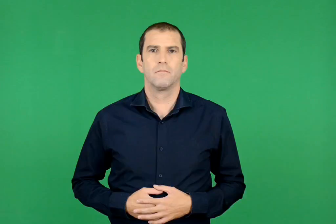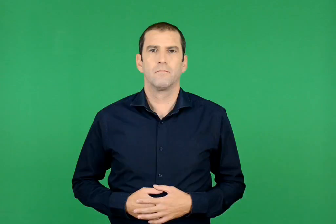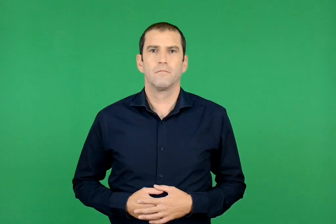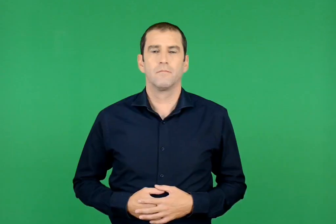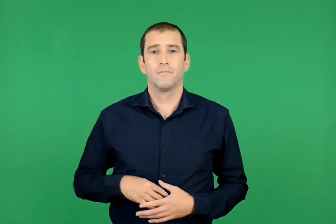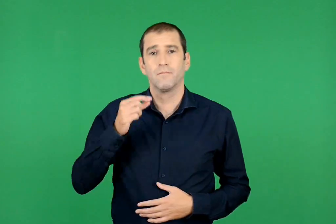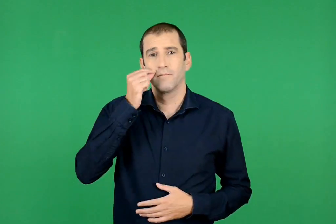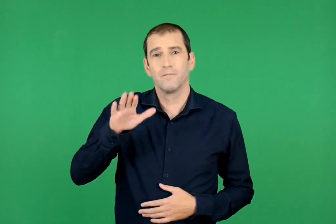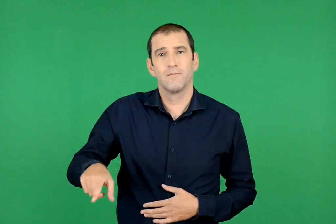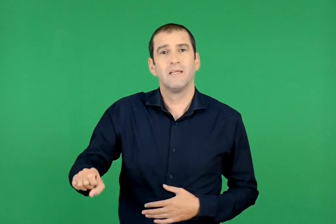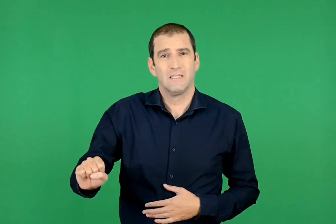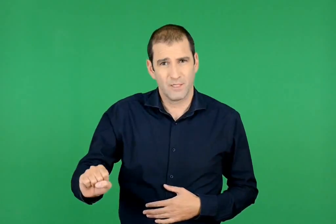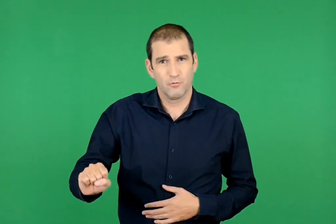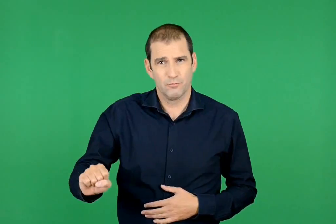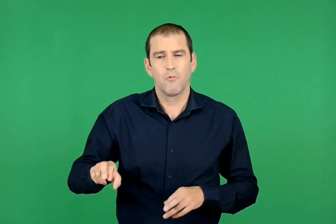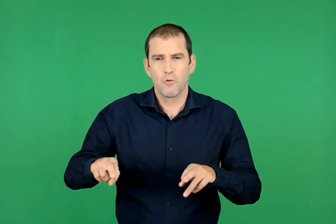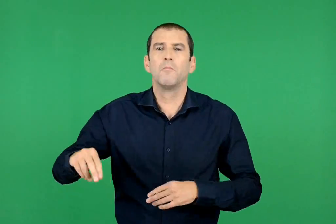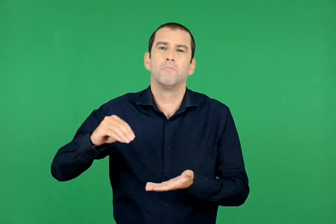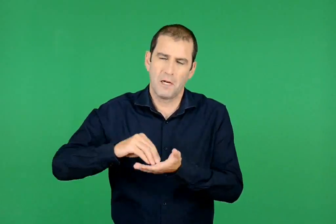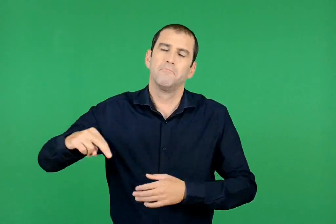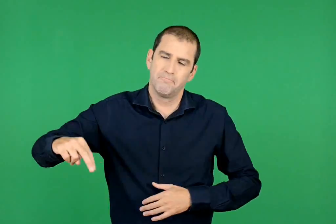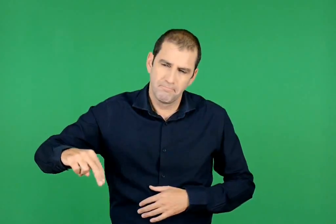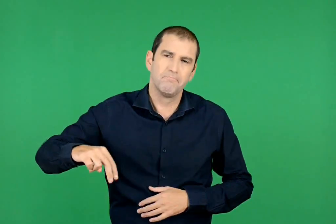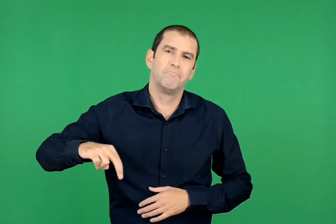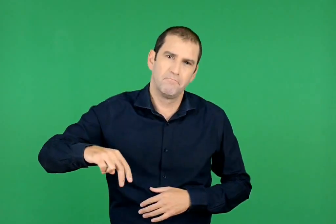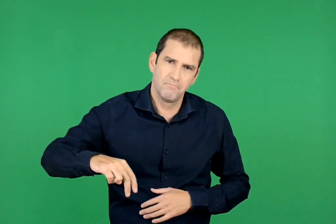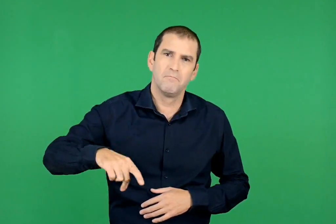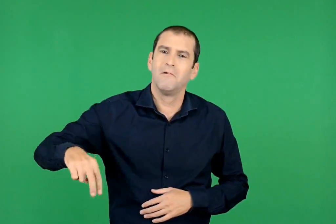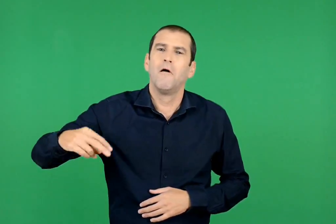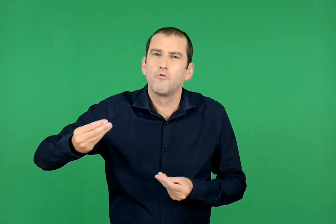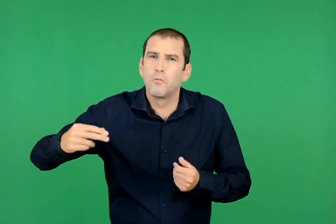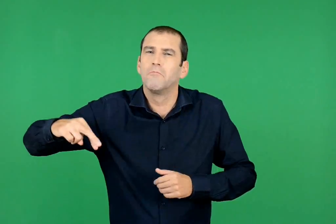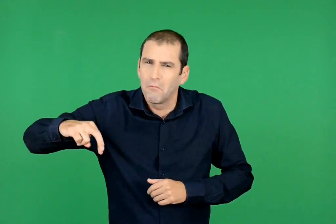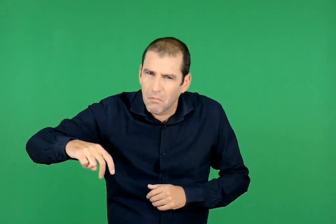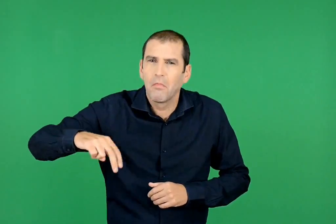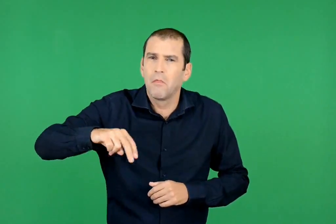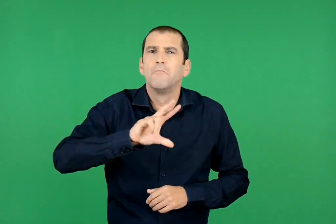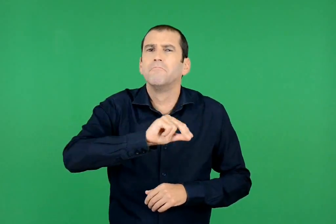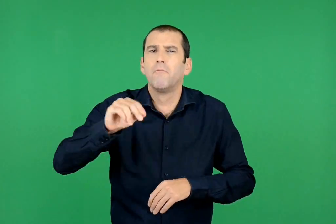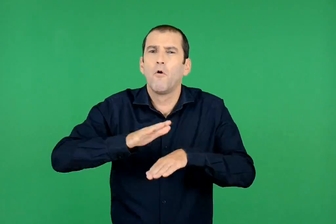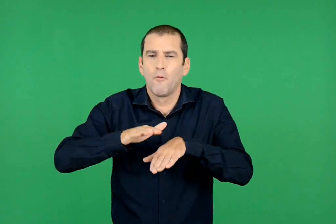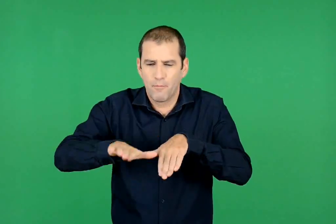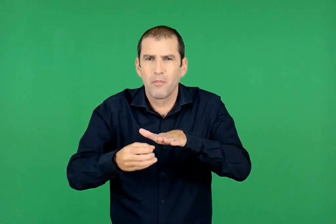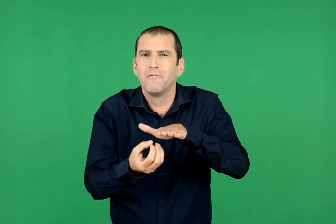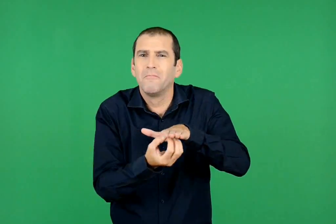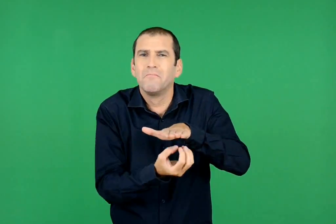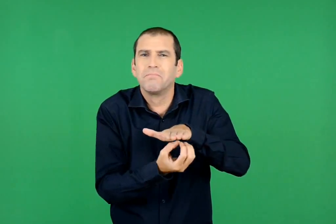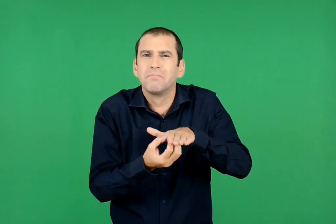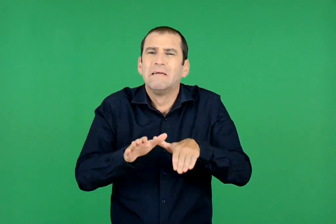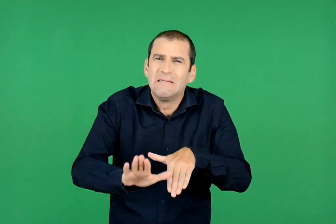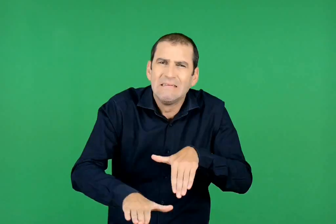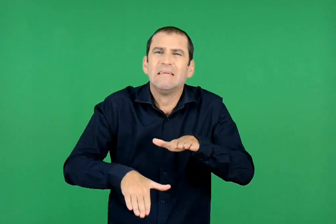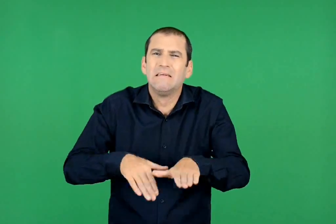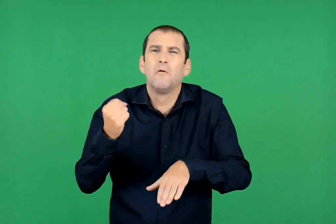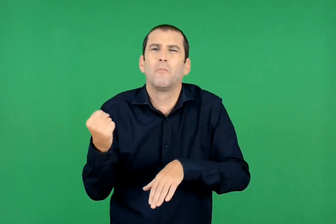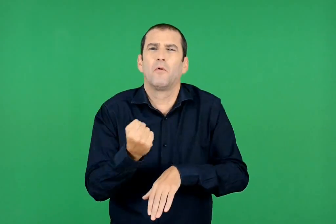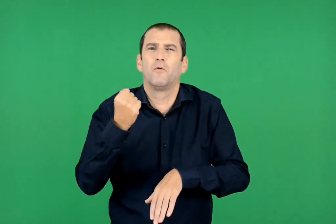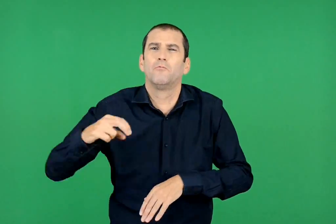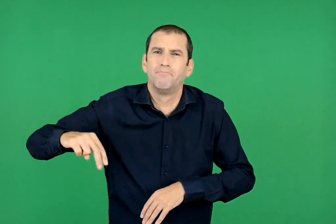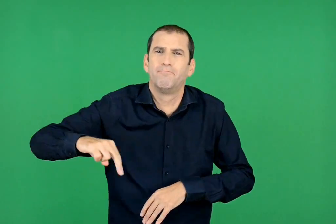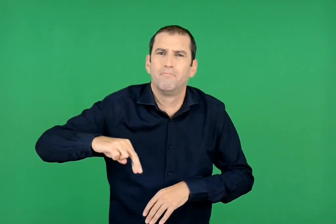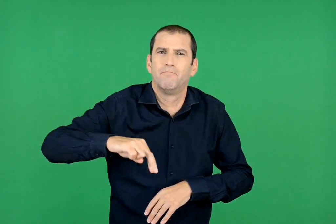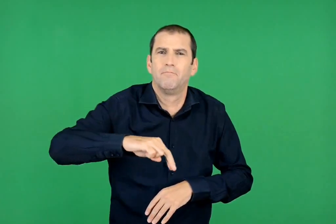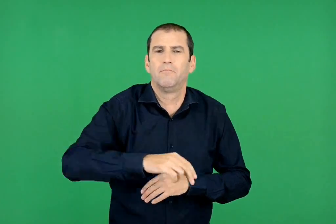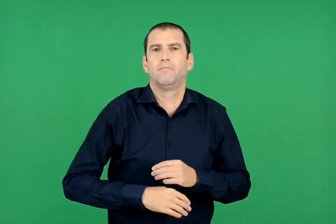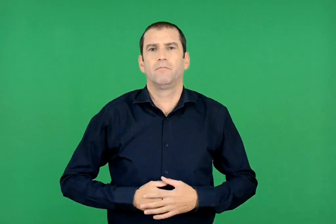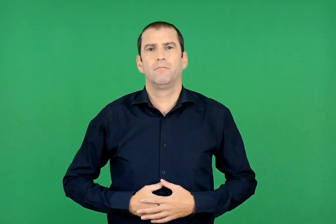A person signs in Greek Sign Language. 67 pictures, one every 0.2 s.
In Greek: και ο σπύρος ξαναπήρε το δρόμο. βάδιζε σα να είχε χιονίστρες στα πόδια και τον πονούσαν
